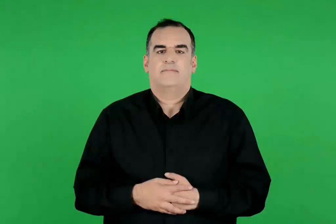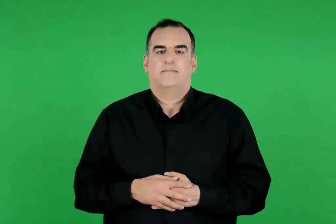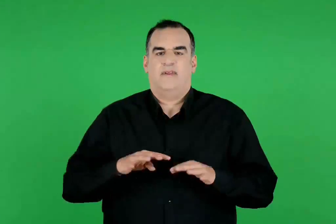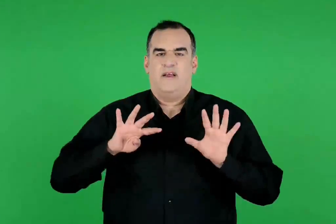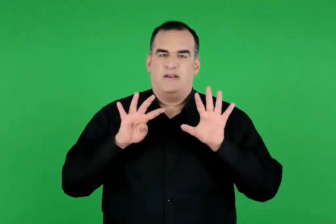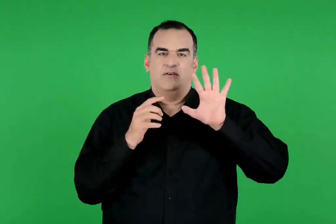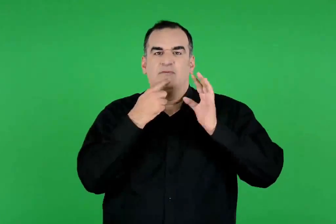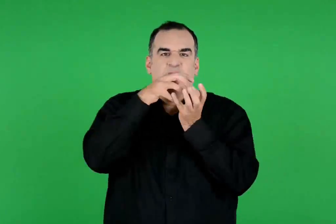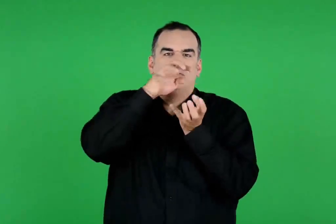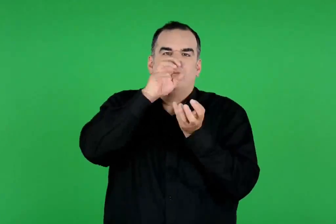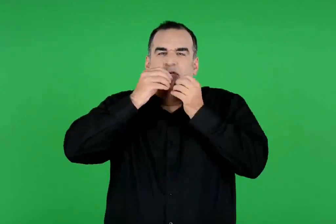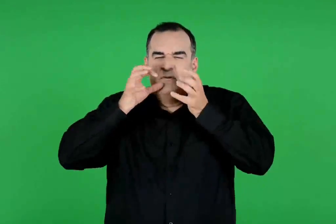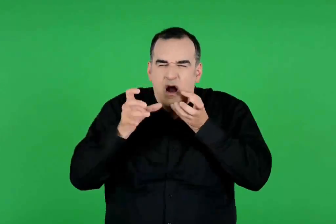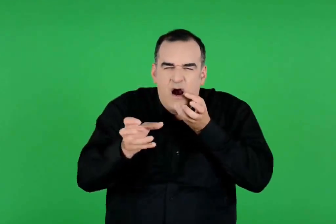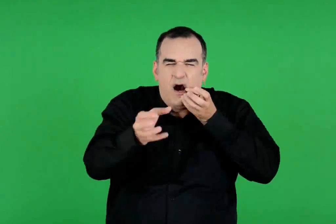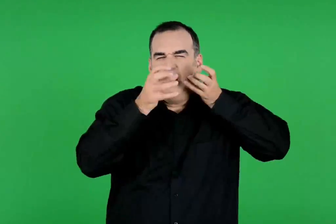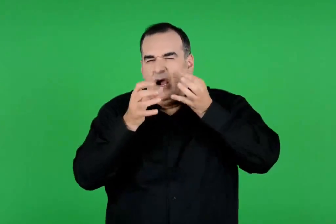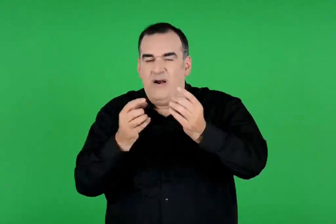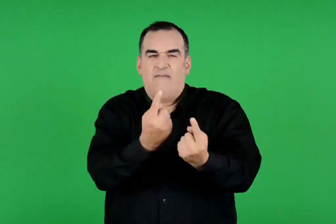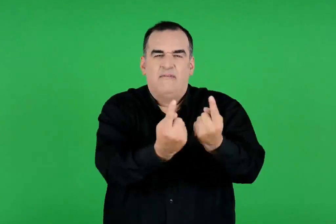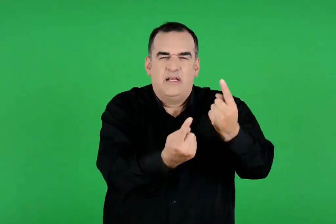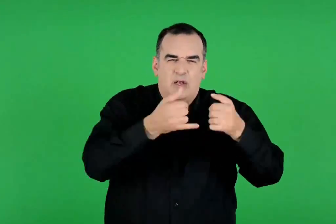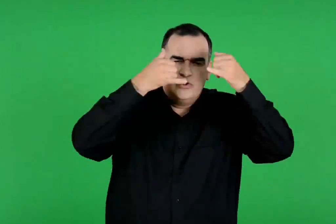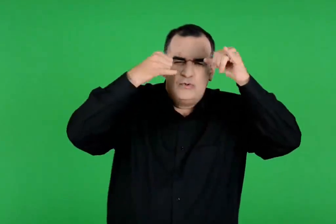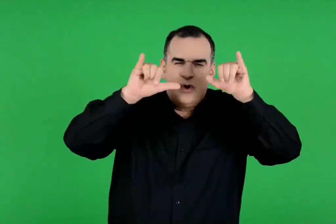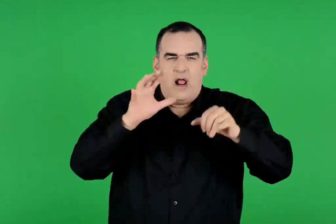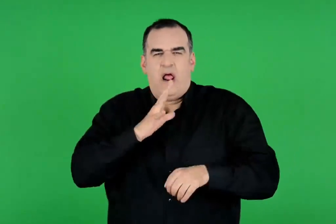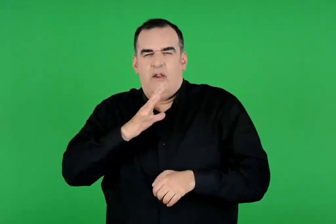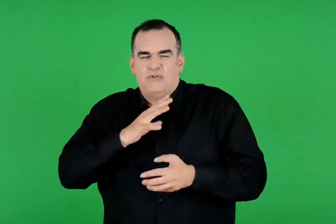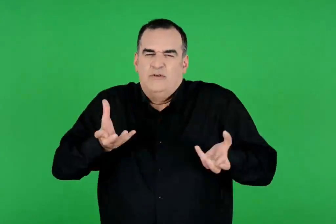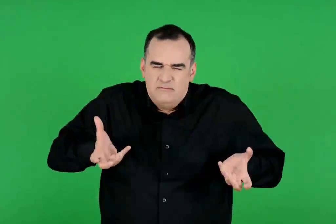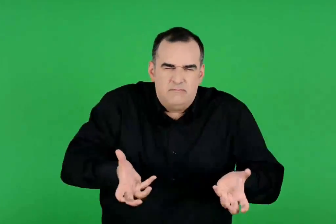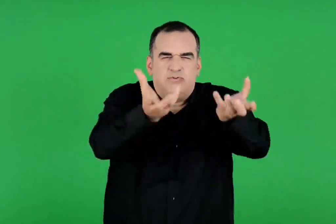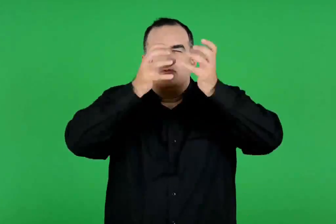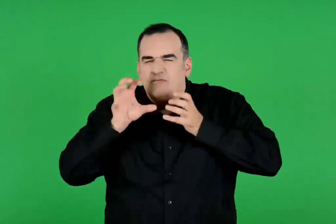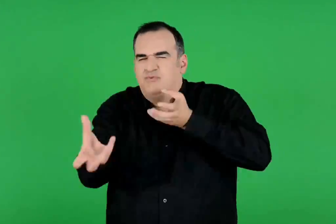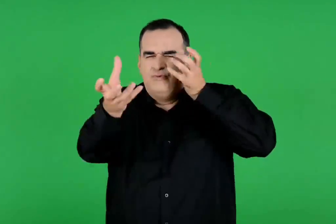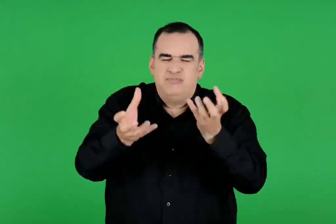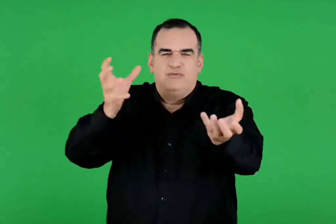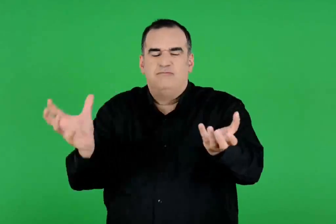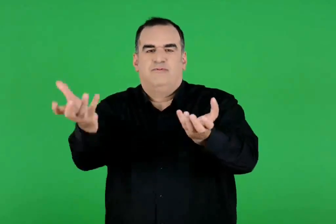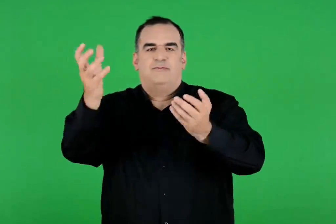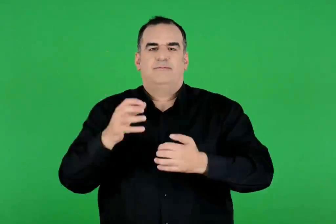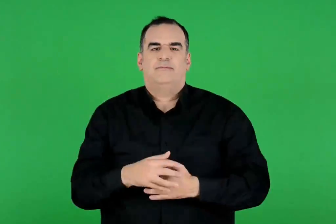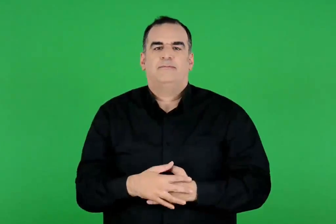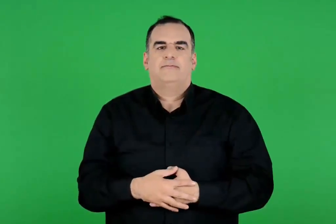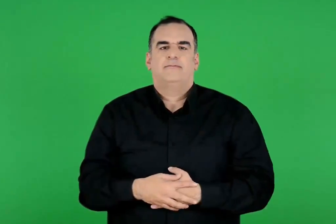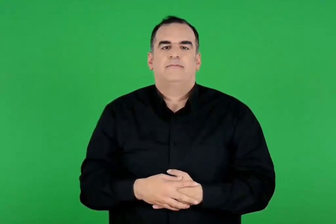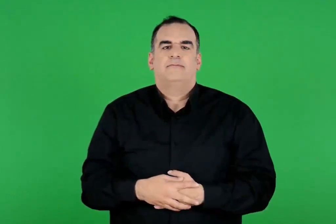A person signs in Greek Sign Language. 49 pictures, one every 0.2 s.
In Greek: από τα στόματά του έβγαινε φωτιά που κατάκαιγε φυτά , ζώα κι ανθρώπους
